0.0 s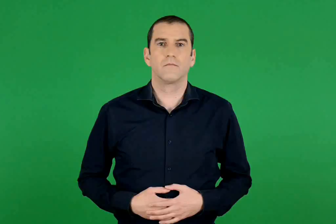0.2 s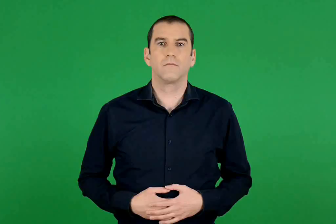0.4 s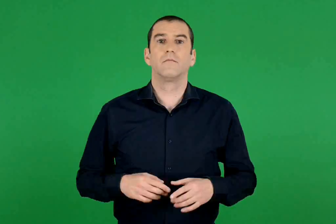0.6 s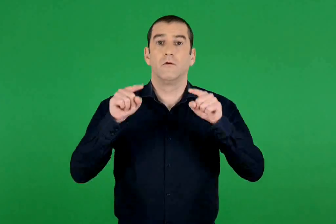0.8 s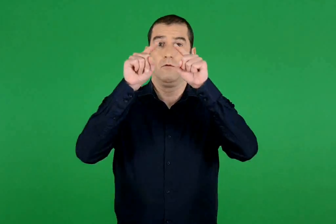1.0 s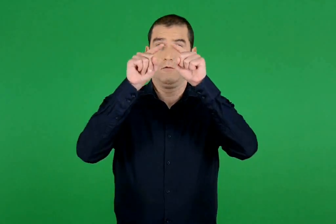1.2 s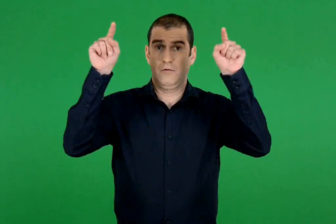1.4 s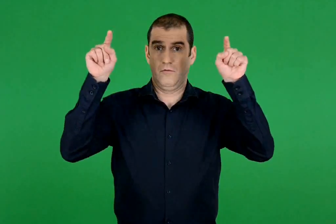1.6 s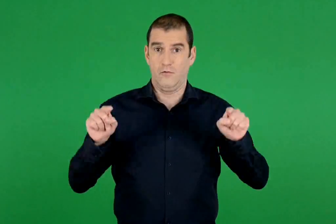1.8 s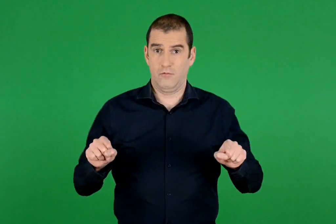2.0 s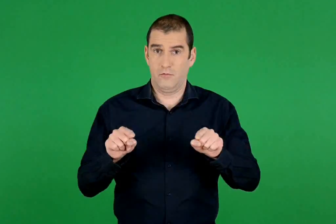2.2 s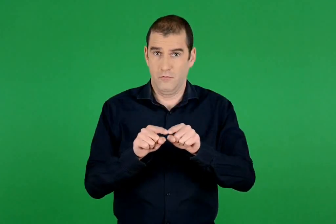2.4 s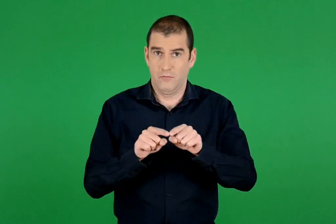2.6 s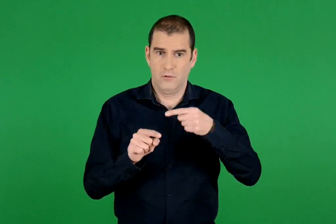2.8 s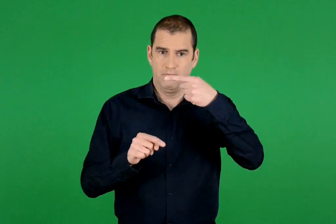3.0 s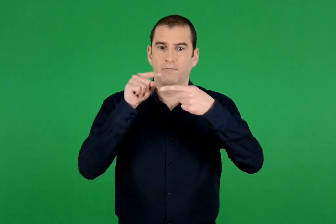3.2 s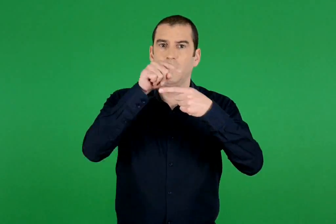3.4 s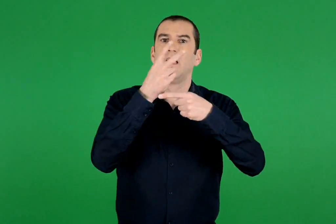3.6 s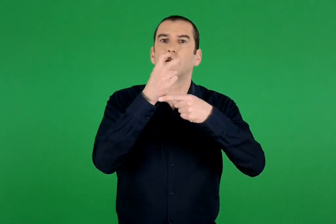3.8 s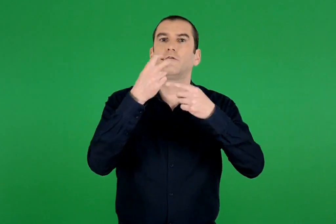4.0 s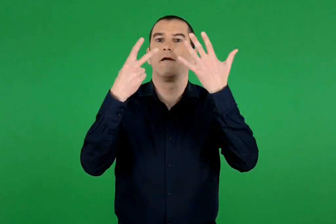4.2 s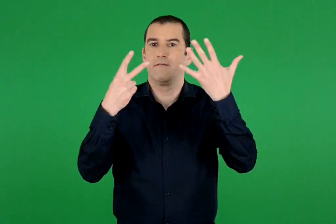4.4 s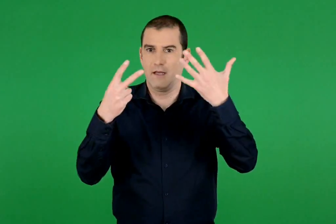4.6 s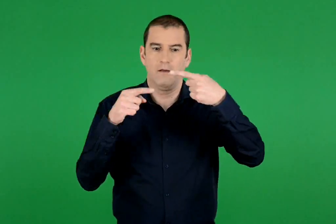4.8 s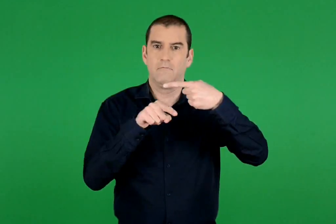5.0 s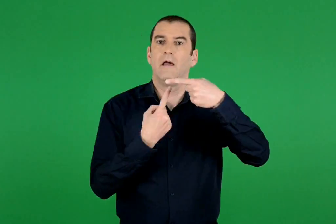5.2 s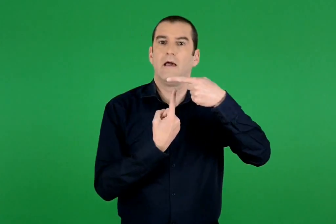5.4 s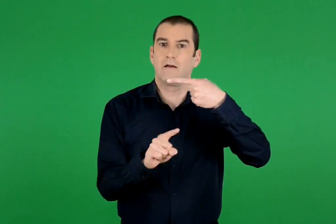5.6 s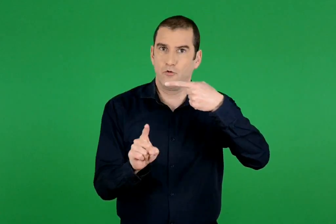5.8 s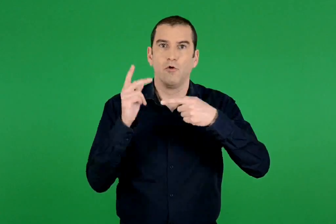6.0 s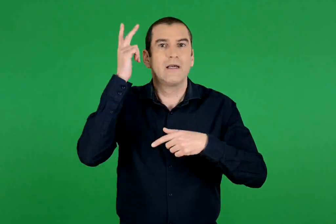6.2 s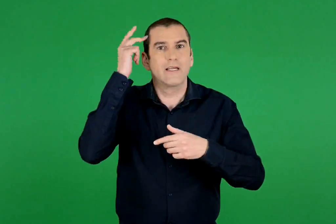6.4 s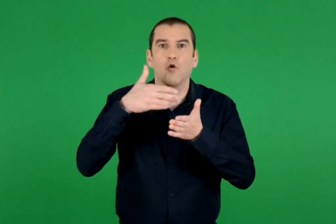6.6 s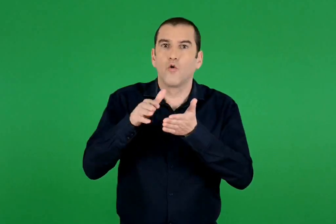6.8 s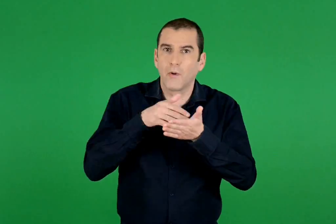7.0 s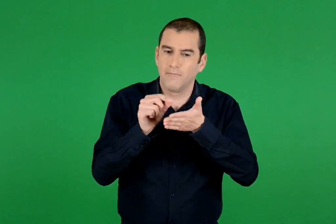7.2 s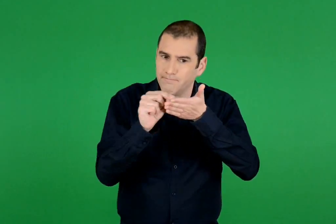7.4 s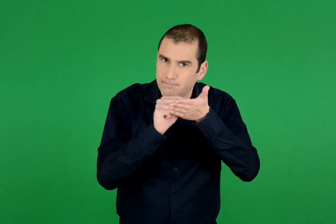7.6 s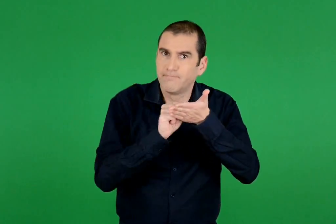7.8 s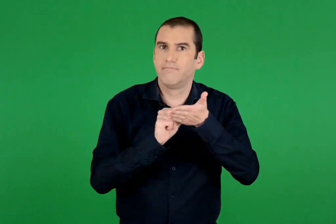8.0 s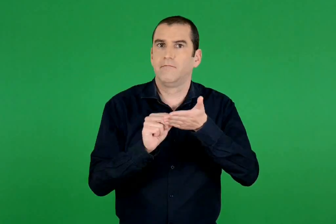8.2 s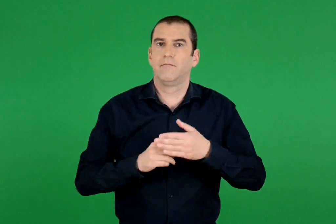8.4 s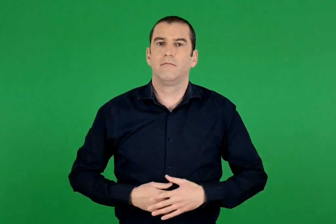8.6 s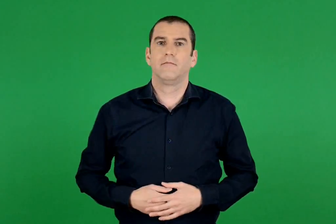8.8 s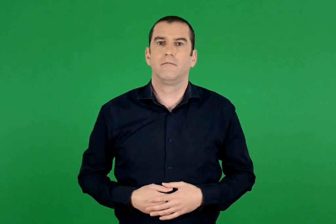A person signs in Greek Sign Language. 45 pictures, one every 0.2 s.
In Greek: βάφω κίτρινο τα 27/100 του μεγάλου τετράγωνου
